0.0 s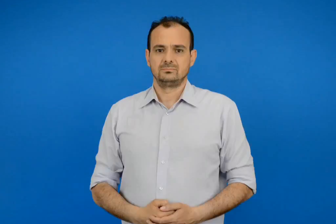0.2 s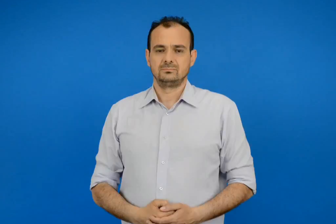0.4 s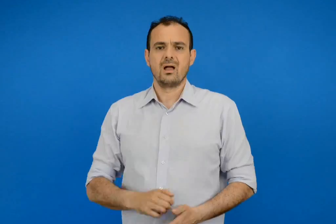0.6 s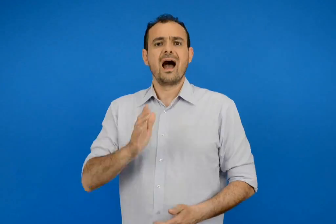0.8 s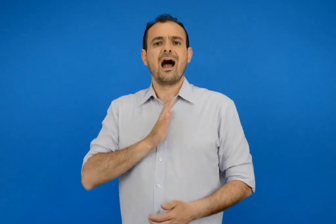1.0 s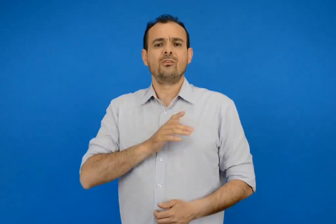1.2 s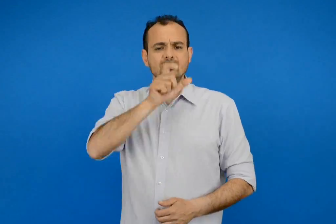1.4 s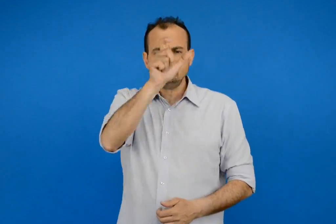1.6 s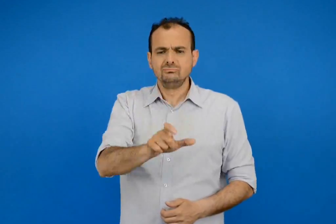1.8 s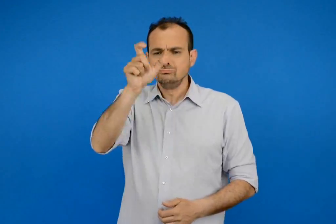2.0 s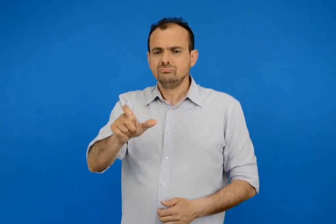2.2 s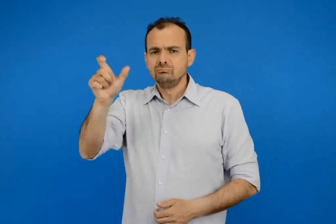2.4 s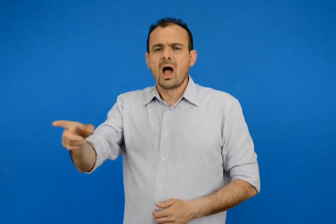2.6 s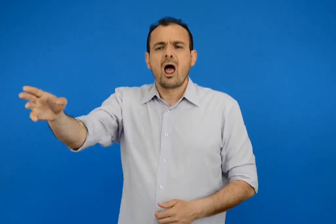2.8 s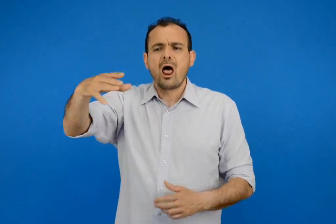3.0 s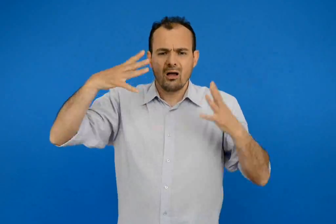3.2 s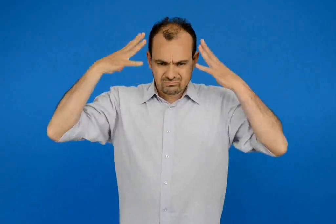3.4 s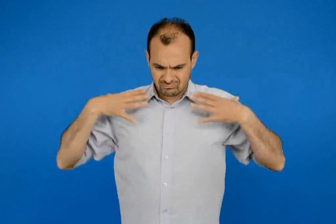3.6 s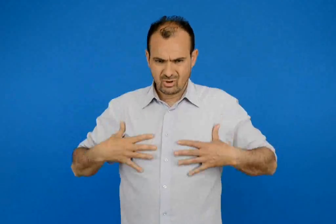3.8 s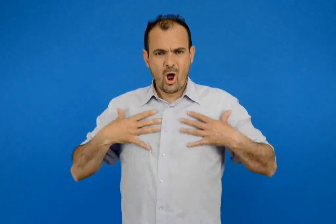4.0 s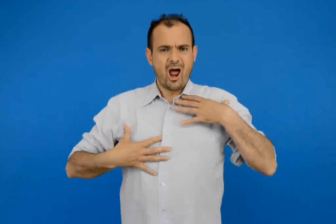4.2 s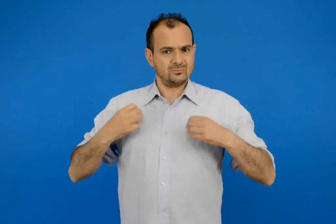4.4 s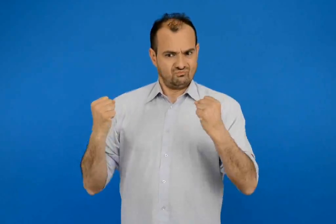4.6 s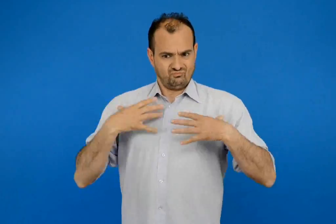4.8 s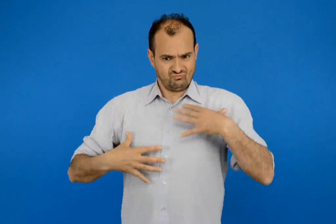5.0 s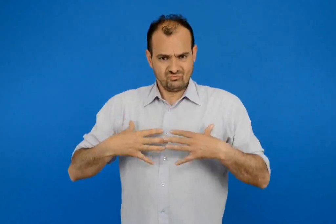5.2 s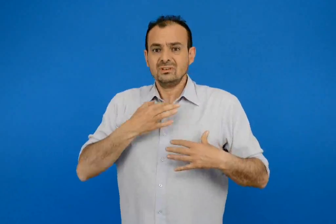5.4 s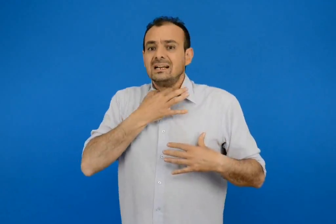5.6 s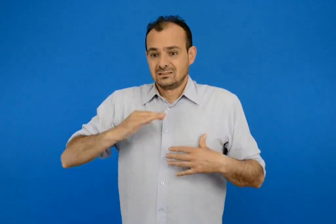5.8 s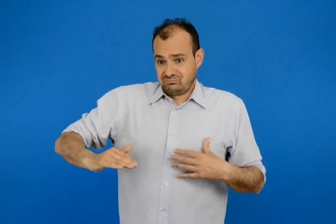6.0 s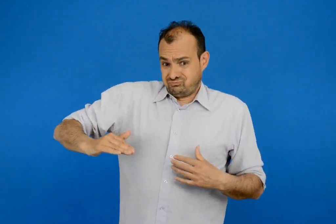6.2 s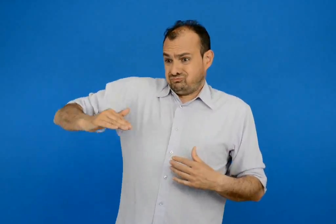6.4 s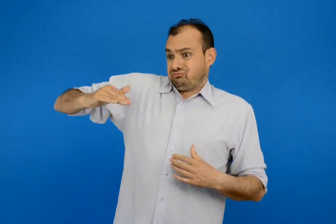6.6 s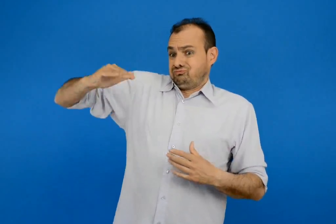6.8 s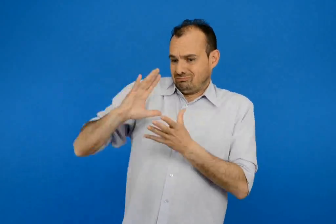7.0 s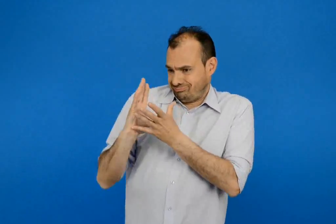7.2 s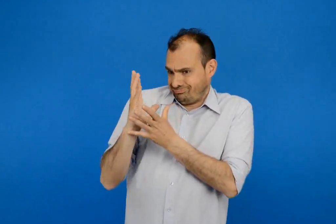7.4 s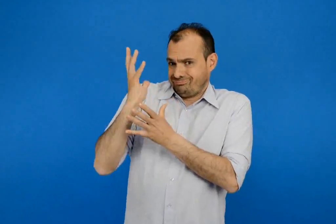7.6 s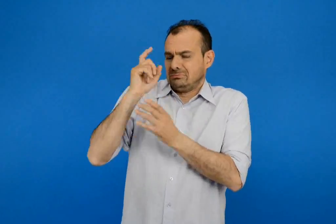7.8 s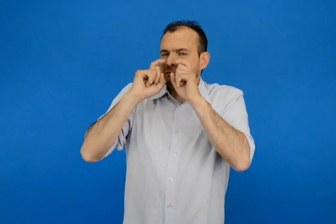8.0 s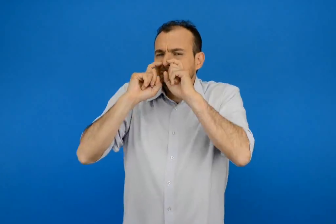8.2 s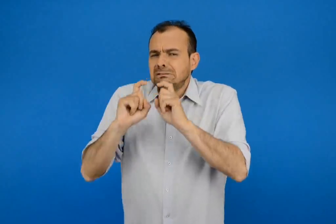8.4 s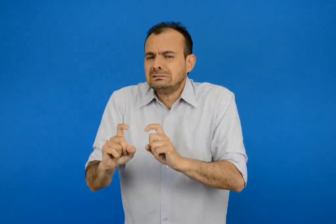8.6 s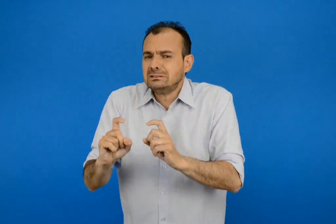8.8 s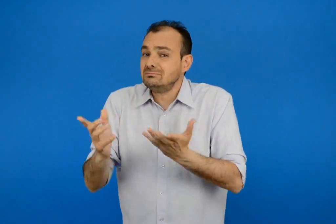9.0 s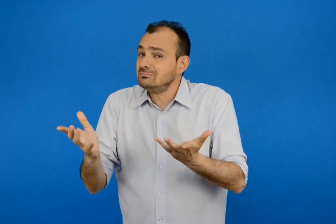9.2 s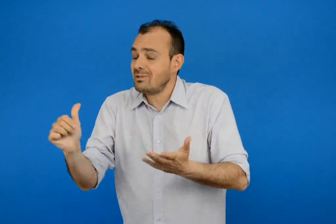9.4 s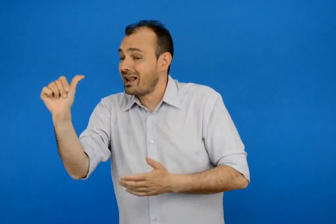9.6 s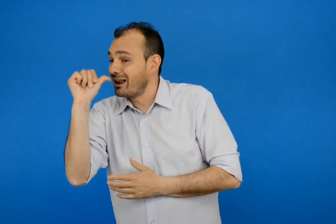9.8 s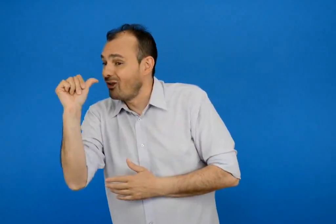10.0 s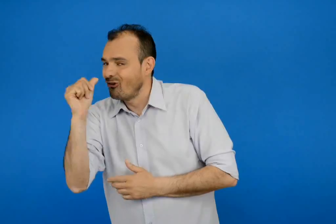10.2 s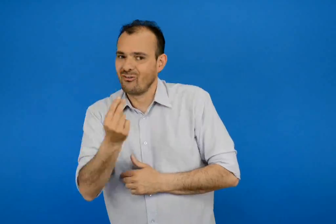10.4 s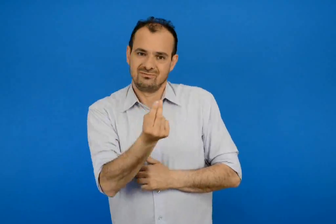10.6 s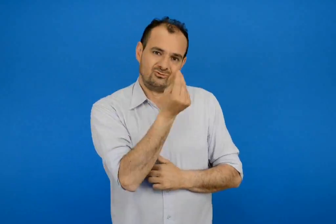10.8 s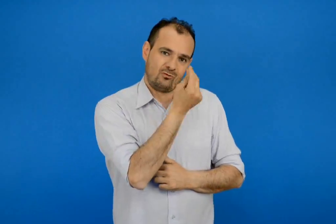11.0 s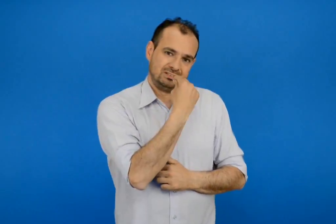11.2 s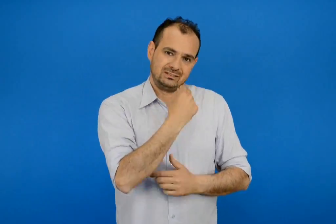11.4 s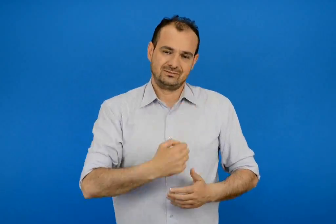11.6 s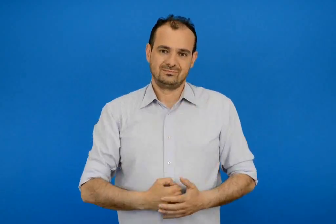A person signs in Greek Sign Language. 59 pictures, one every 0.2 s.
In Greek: οι άνθρωποι όπως όλοι οι ζωντανοί οργανισμοί για να μεγαλώσουν και να αναπτυχθούν χρειάζονται τροφή και νερό
